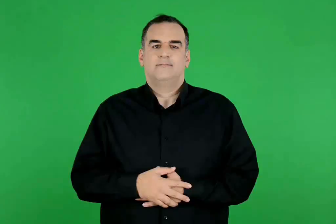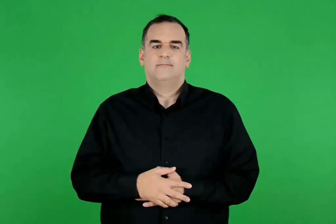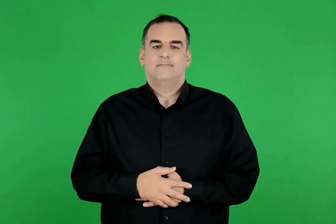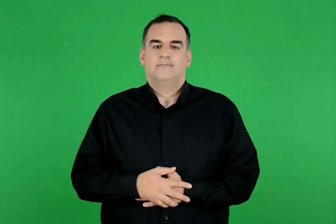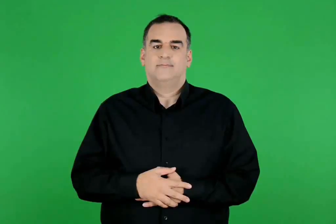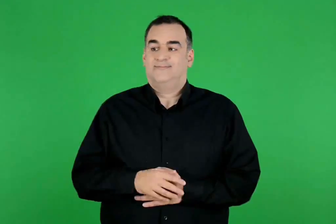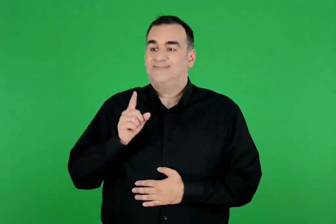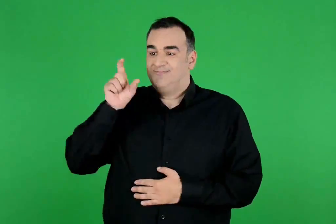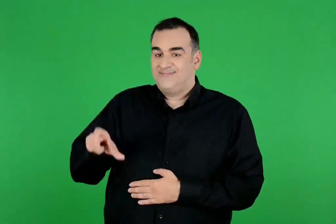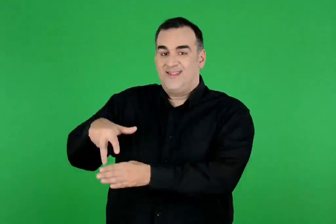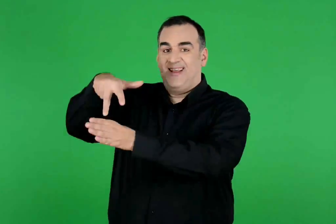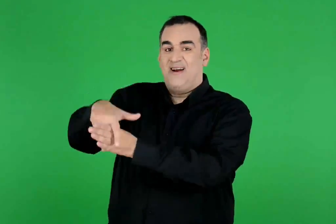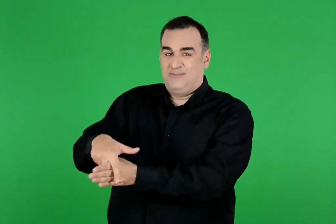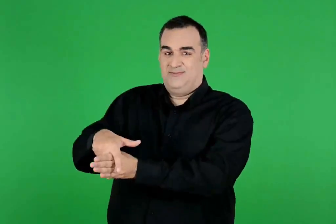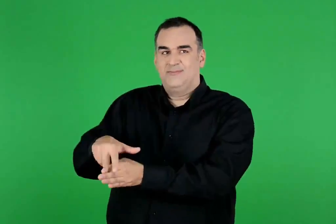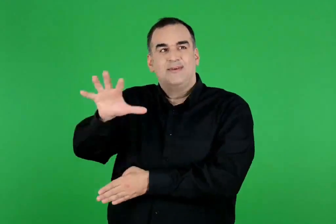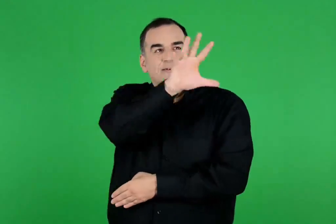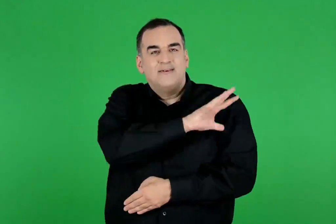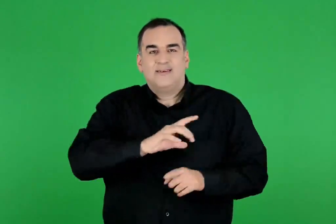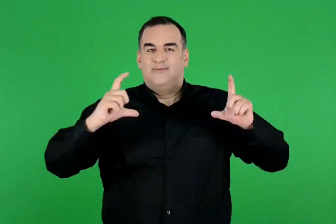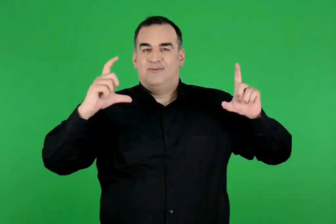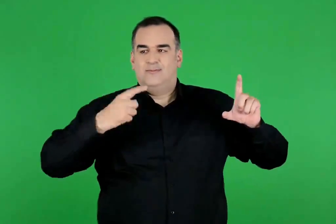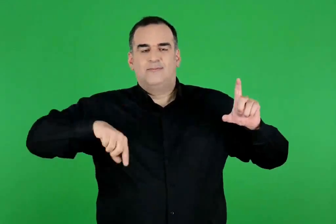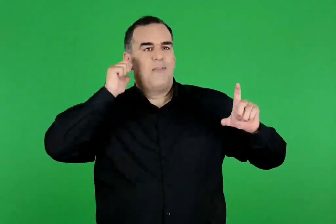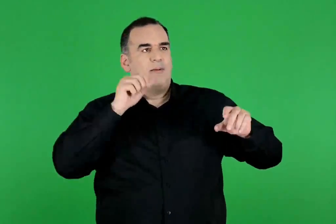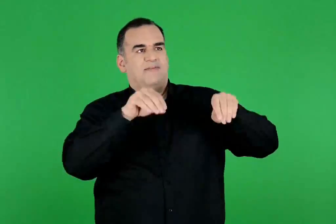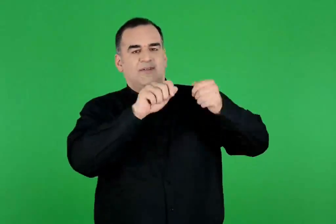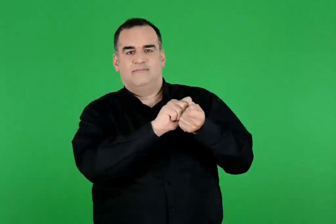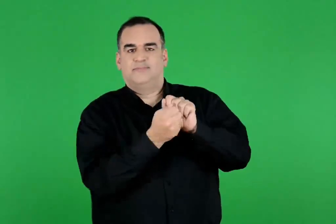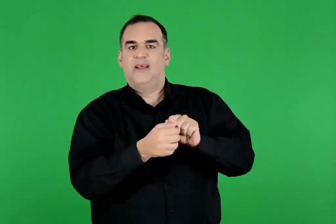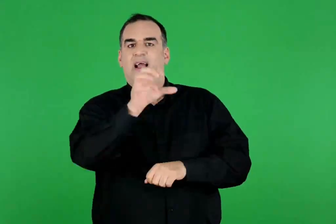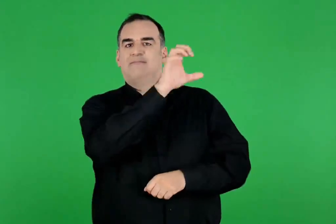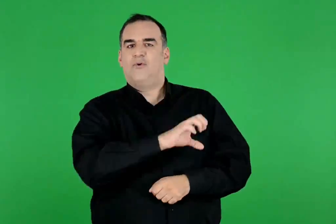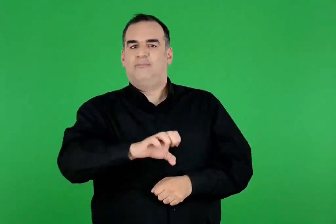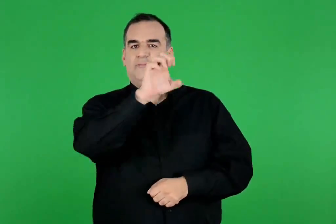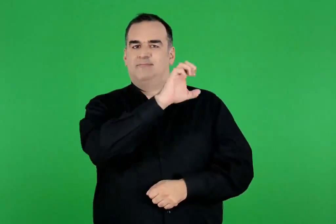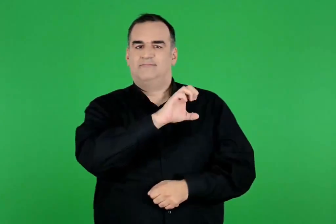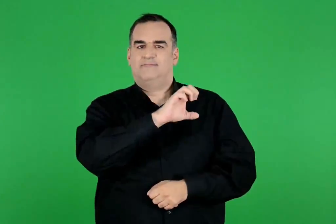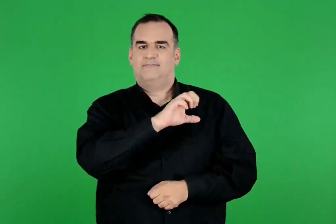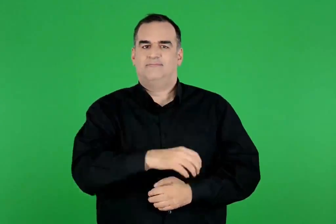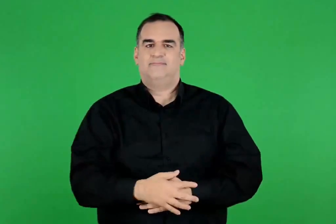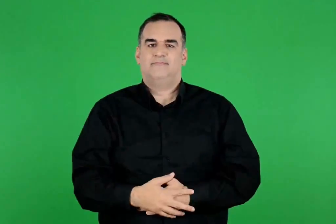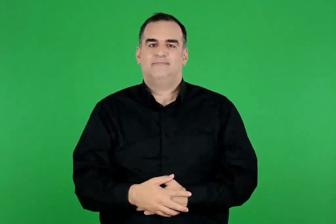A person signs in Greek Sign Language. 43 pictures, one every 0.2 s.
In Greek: από αυτήν πήρε το όνομά της η ήπειρος που ζούμε κι εμείς σήμερα , η ευρώπη
